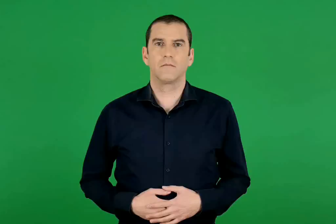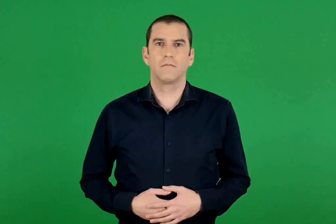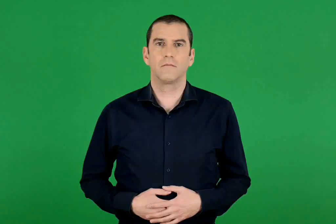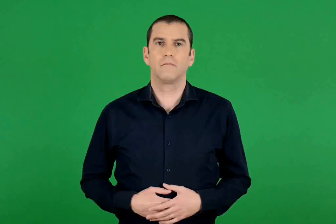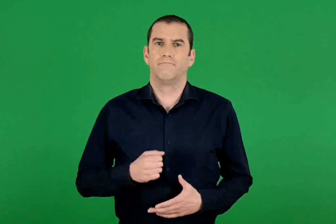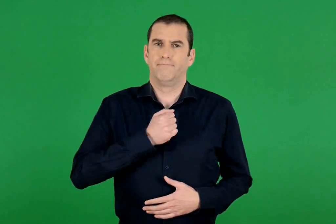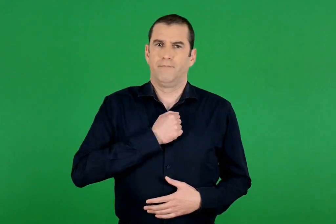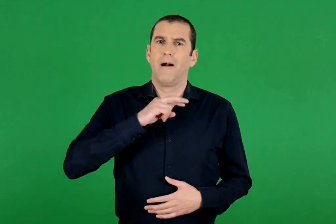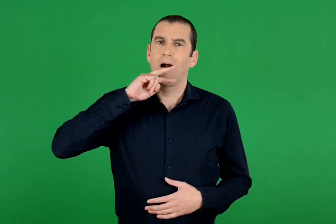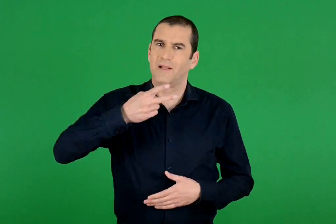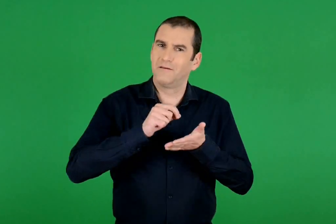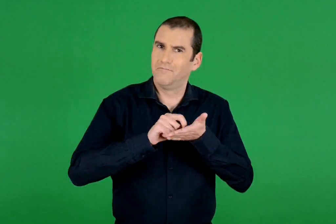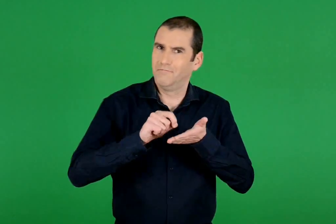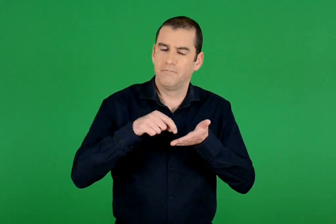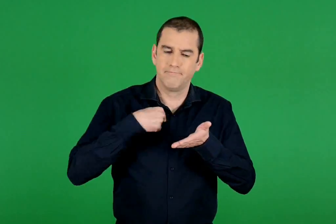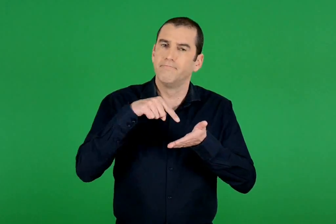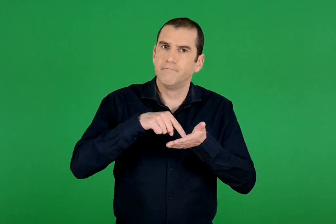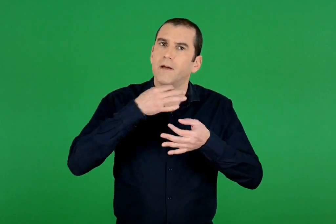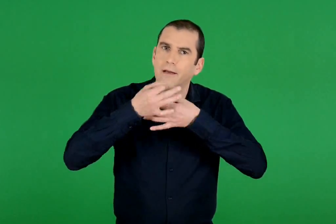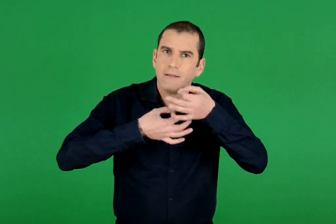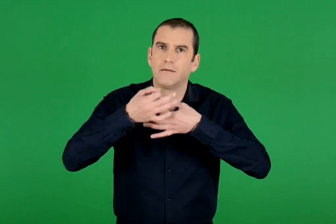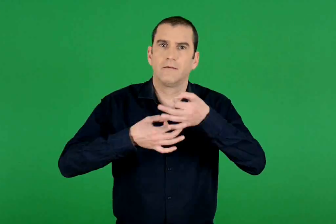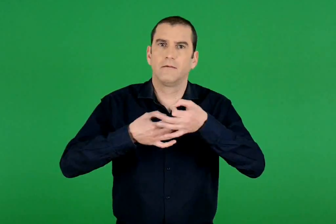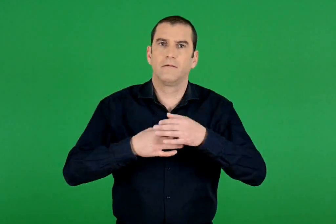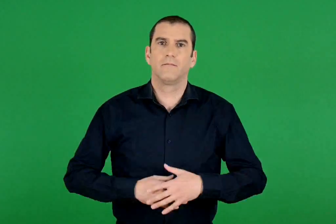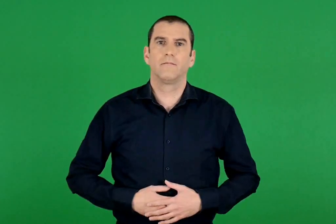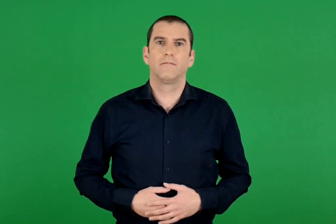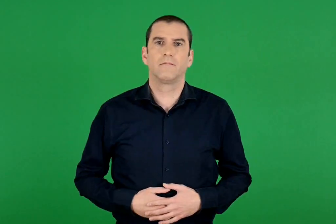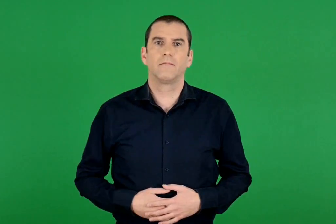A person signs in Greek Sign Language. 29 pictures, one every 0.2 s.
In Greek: δικαιολογώ την απάντησή μου
